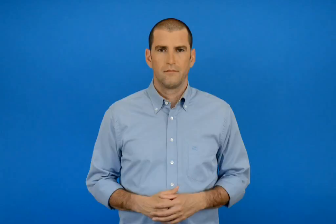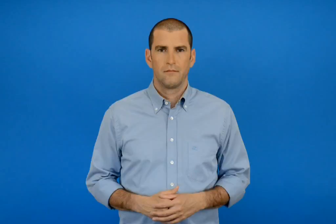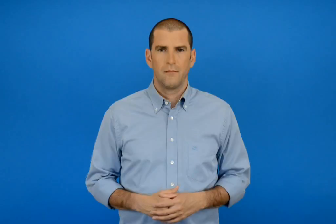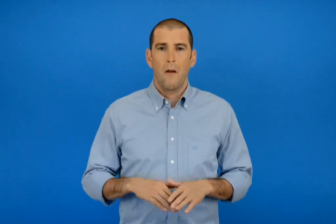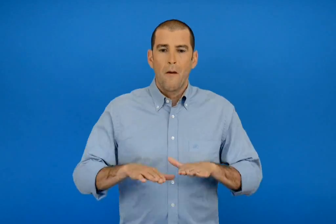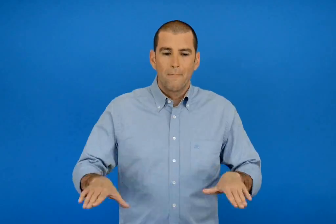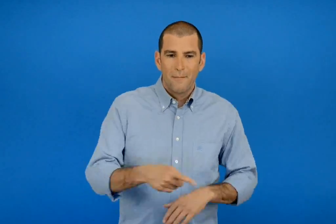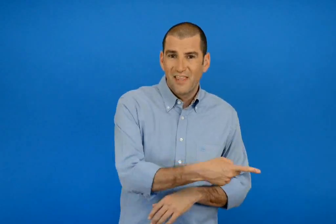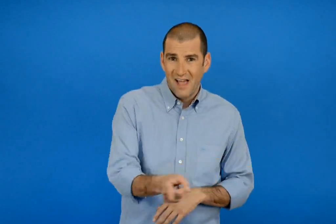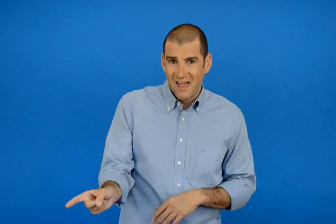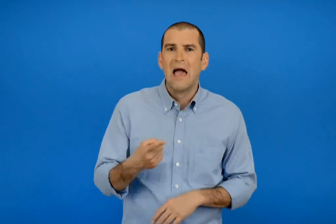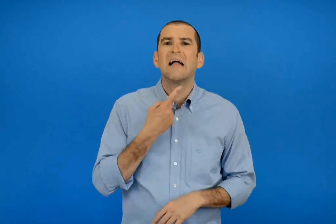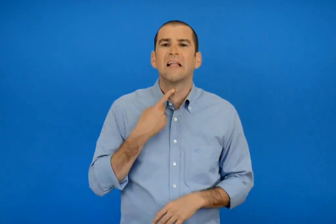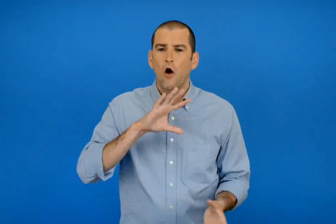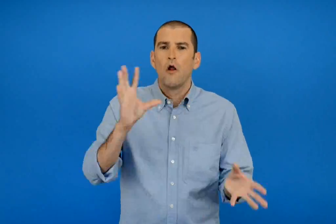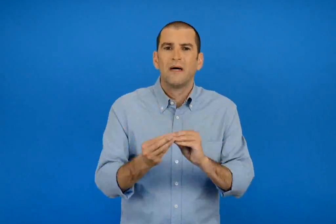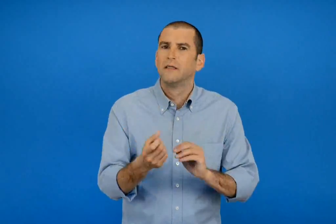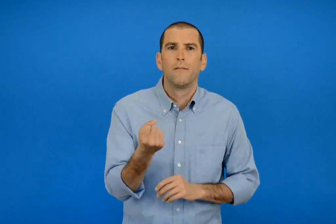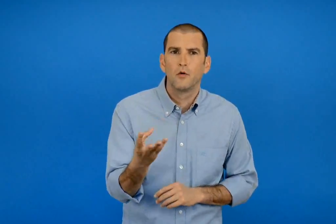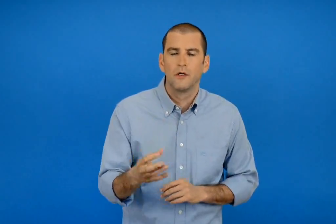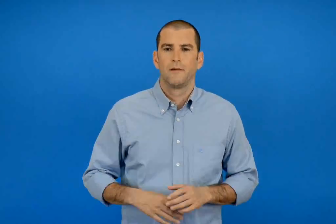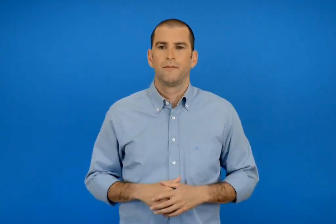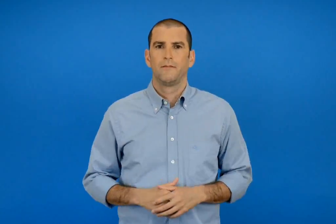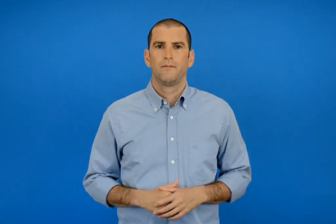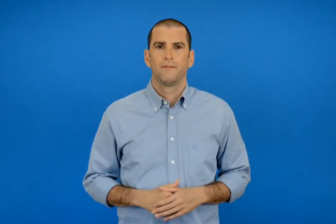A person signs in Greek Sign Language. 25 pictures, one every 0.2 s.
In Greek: πόσα γλυκά θα δώσει σε όλα τα παιδιά μαζί ;
